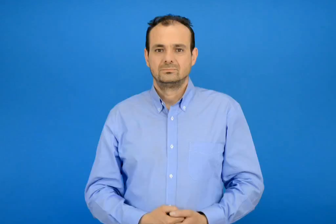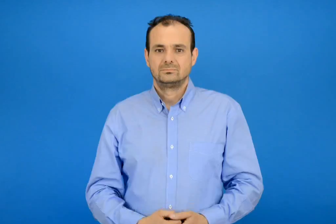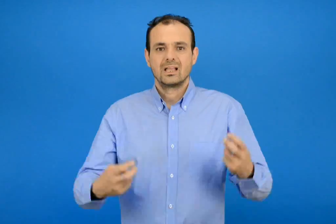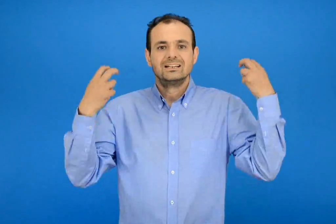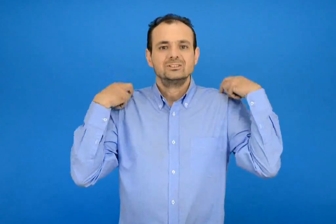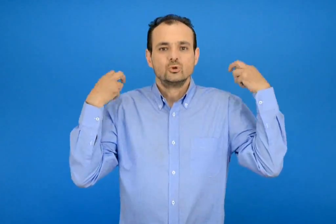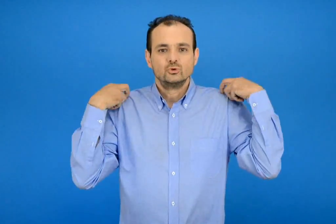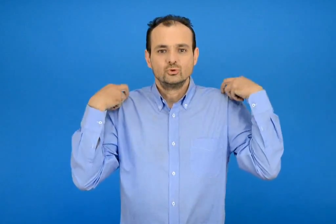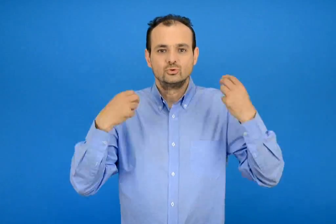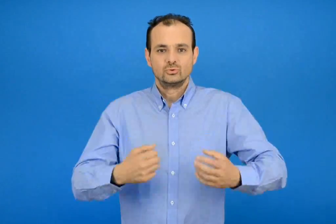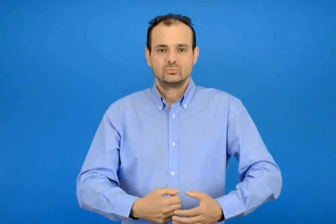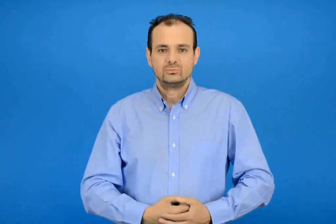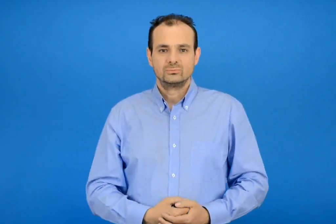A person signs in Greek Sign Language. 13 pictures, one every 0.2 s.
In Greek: χρήστος
